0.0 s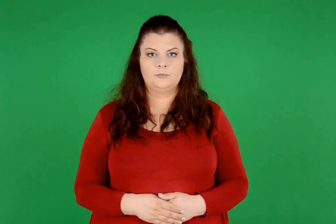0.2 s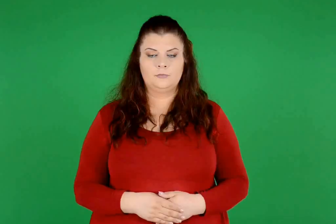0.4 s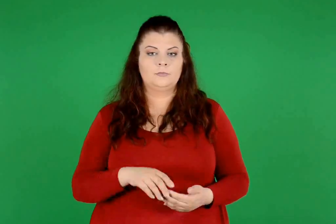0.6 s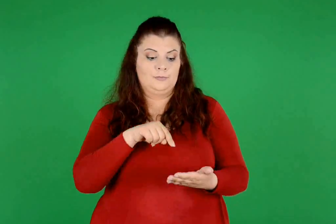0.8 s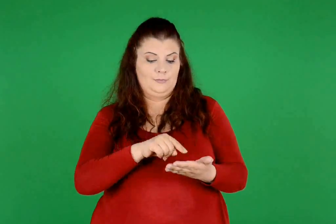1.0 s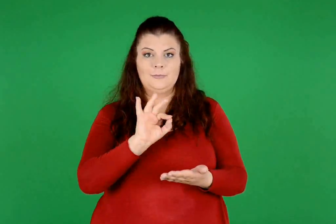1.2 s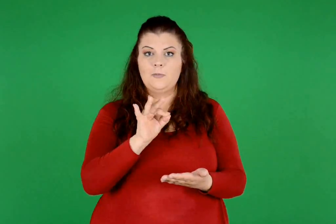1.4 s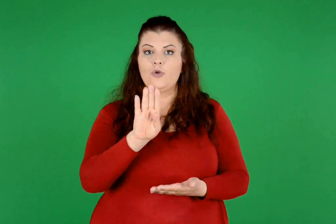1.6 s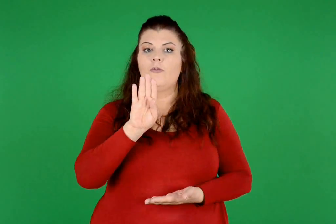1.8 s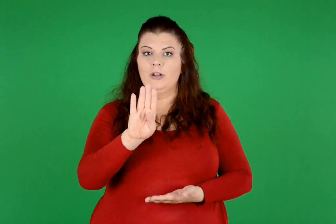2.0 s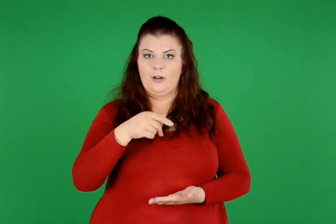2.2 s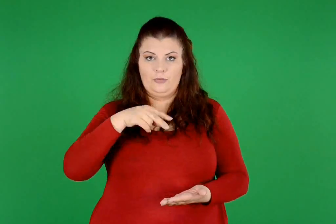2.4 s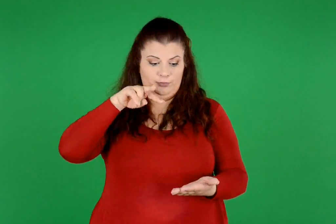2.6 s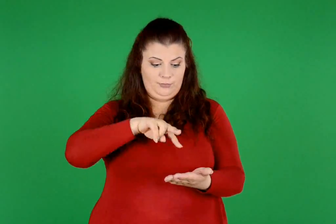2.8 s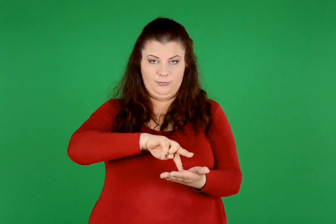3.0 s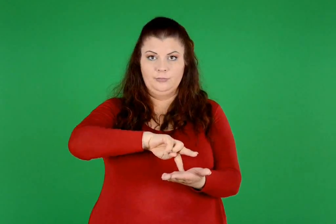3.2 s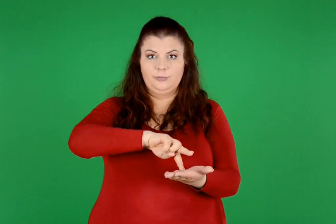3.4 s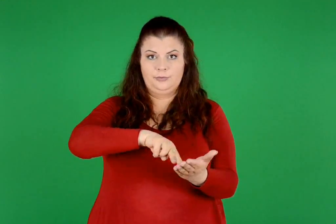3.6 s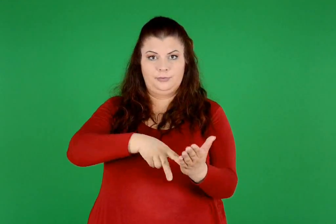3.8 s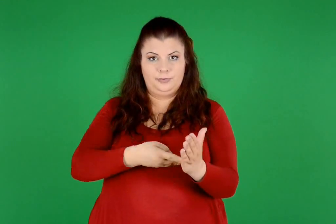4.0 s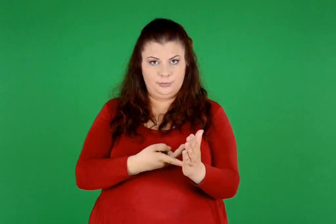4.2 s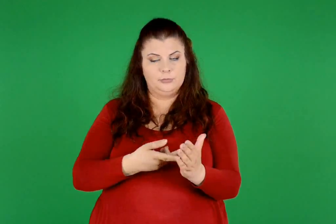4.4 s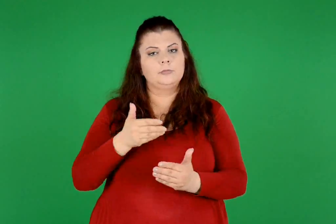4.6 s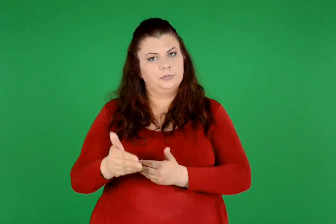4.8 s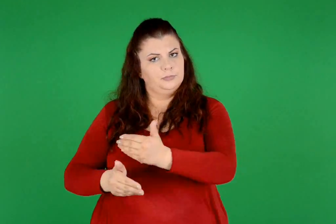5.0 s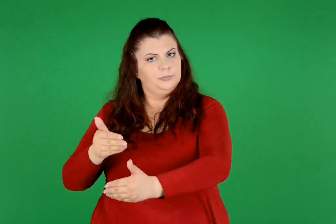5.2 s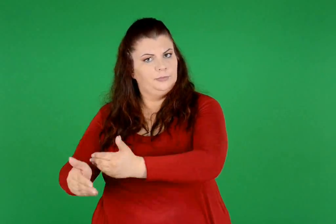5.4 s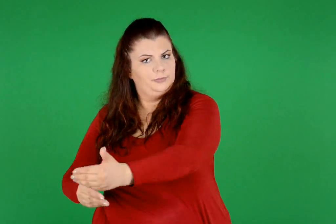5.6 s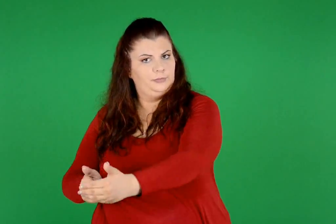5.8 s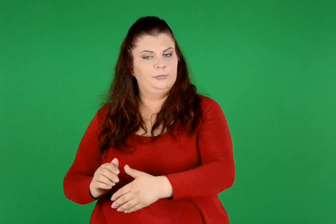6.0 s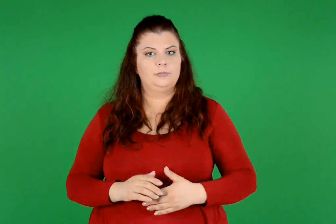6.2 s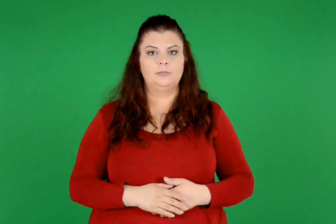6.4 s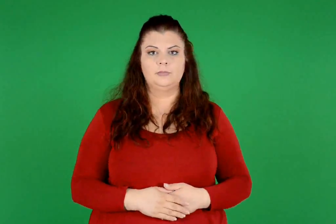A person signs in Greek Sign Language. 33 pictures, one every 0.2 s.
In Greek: τοποθετούμε την ακίδα στο σημείο β κ.ο.κ
